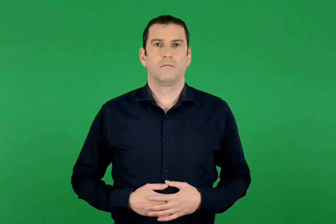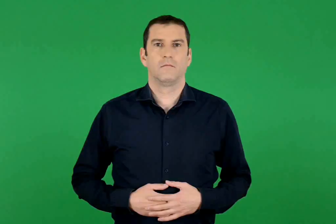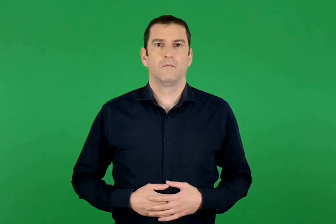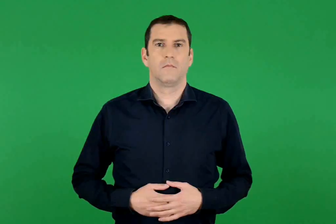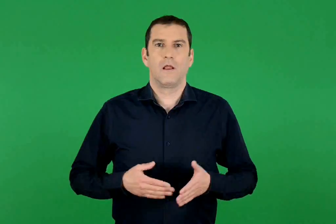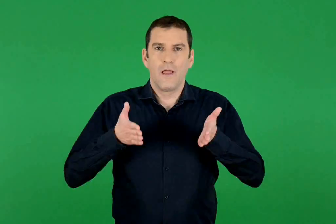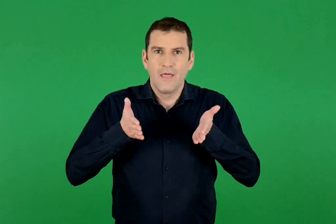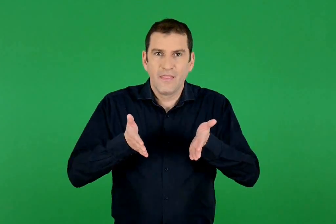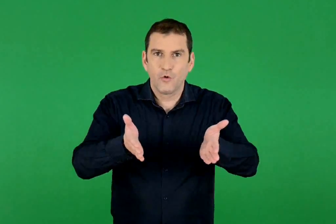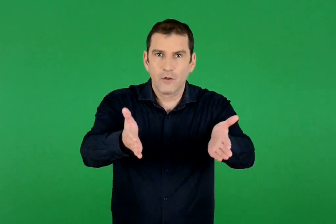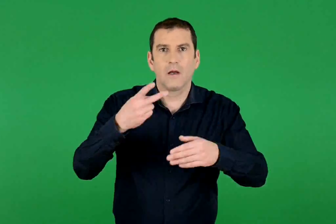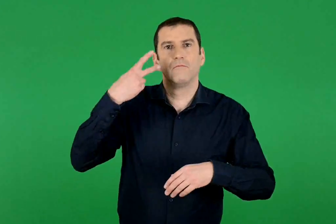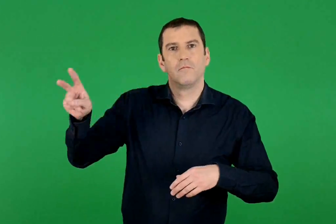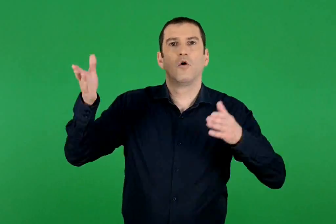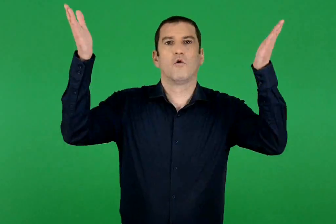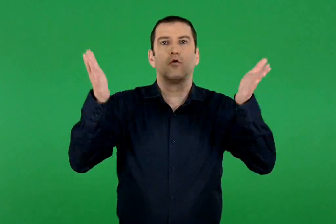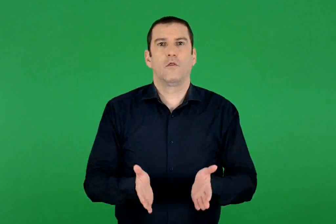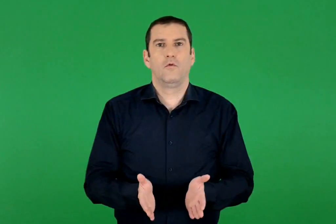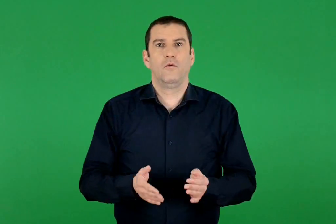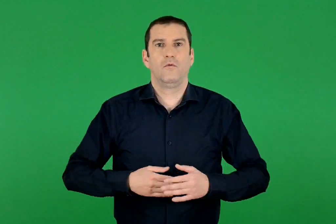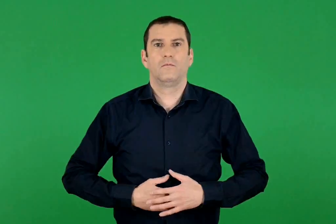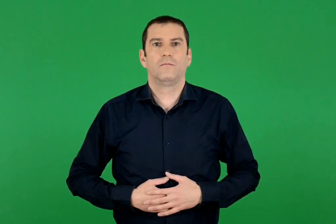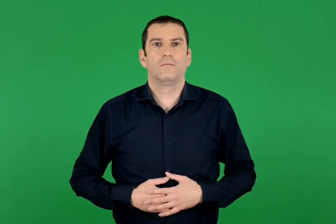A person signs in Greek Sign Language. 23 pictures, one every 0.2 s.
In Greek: διώρυγα της κορίνθου
